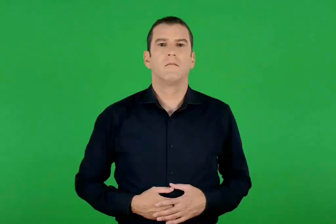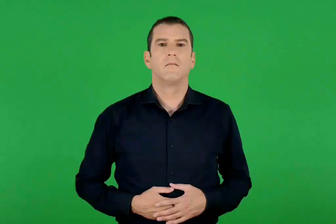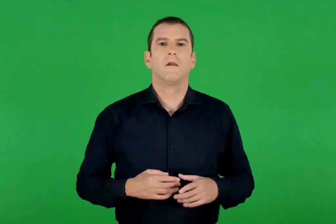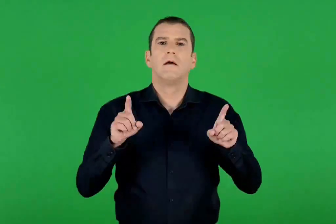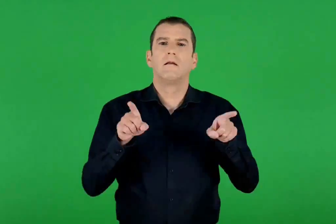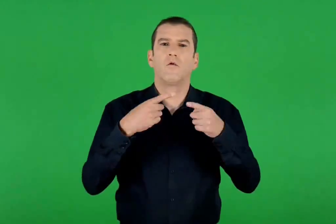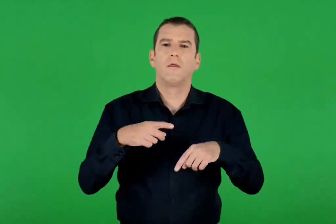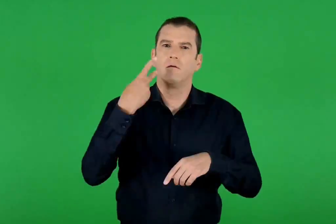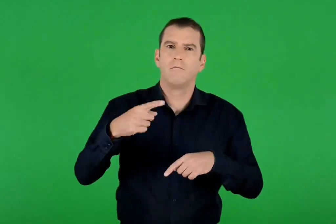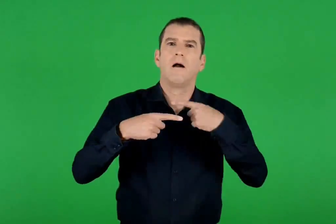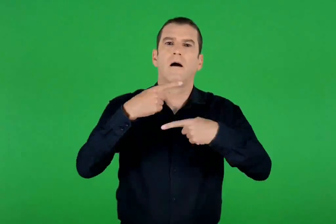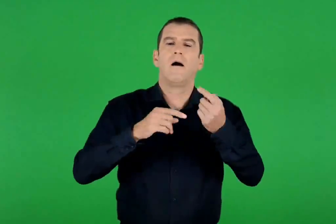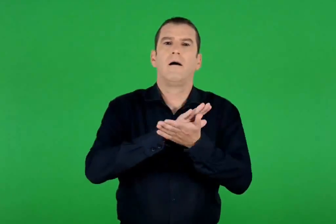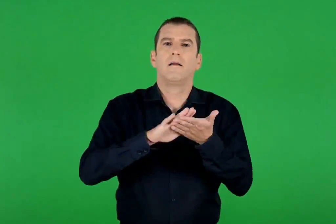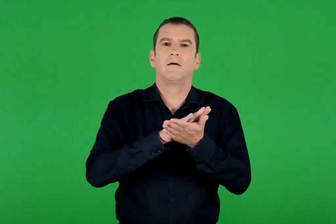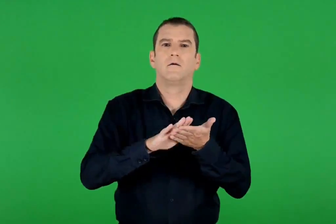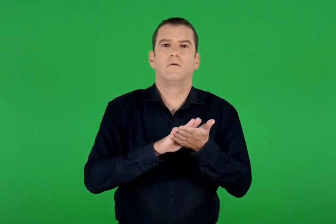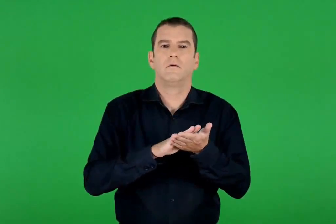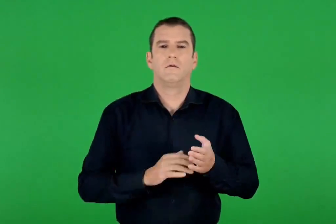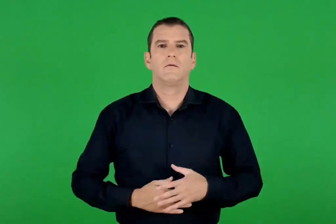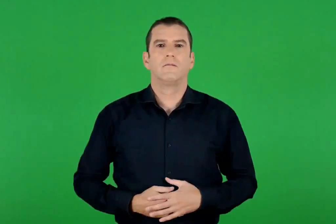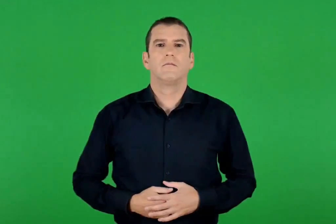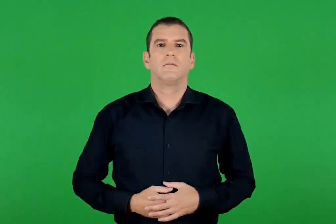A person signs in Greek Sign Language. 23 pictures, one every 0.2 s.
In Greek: το τραγούδι της ανακύκλωσης
